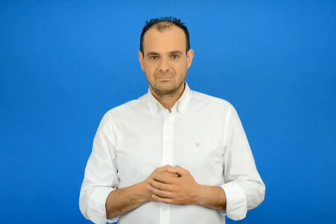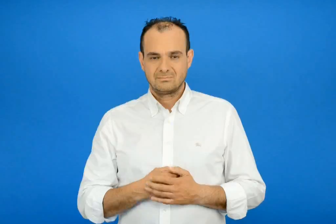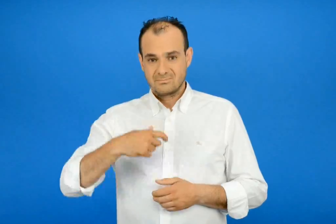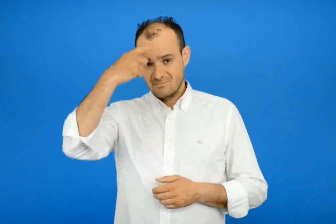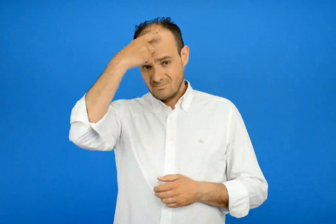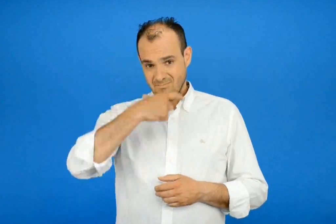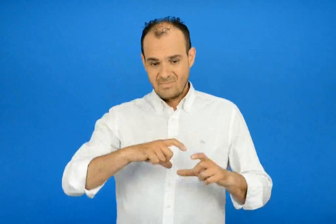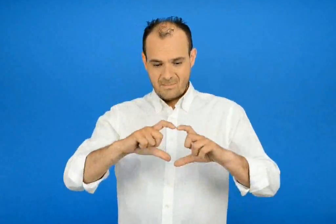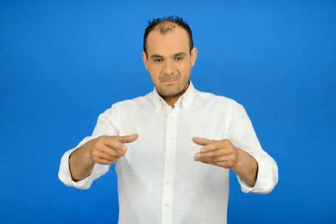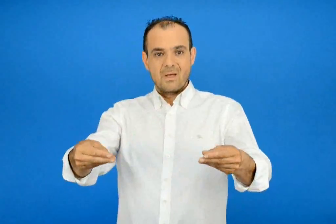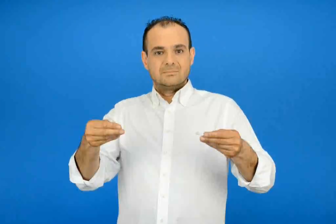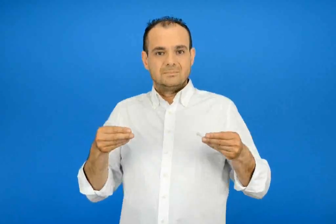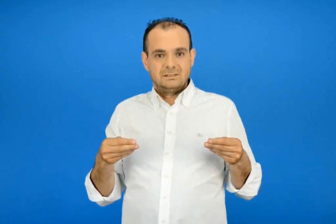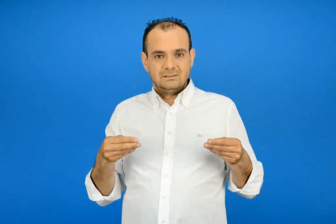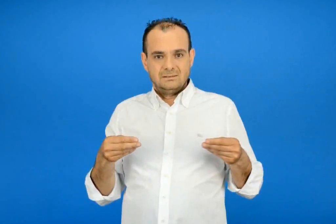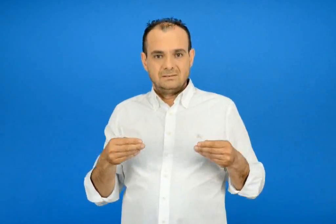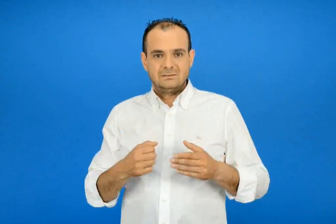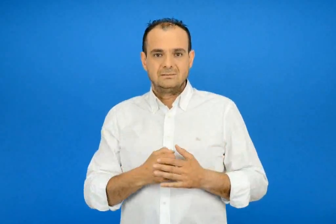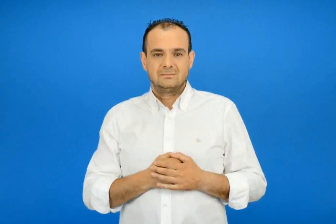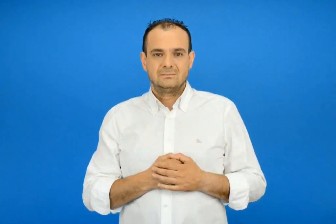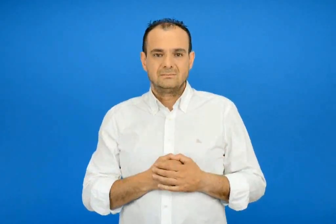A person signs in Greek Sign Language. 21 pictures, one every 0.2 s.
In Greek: παραλήπτης
